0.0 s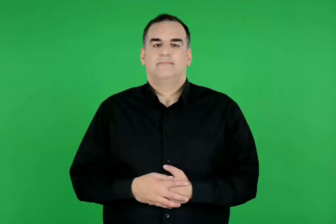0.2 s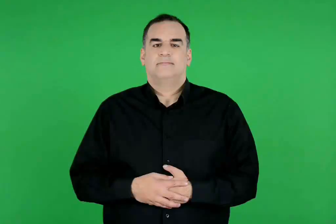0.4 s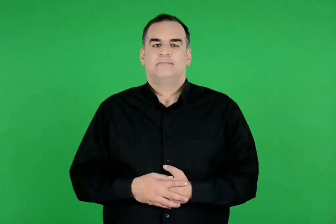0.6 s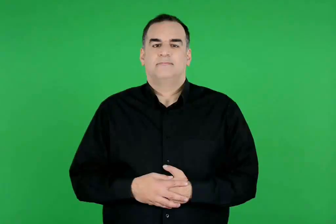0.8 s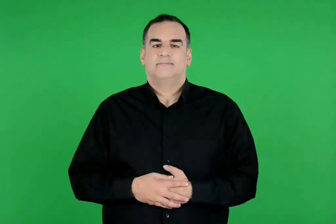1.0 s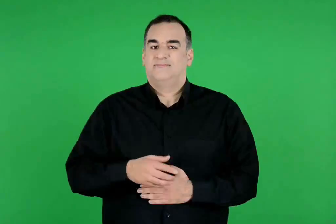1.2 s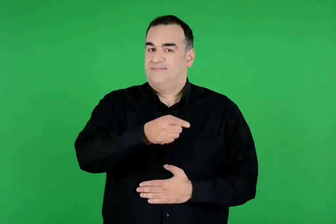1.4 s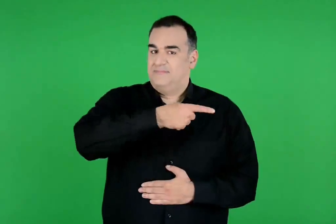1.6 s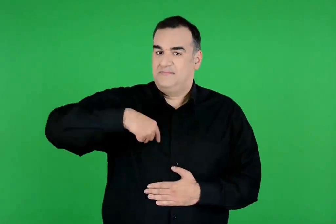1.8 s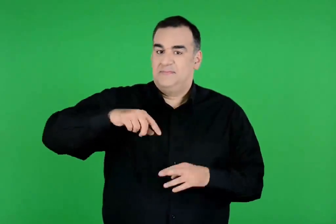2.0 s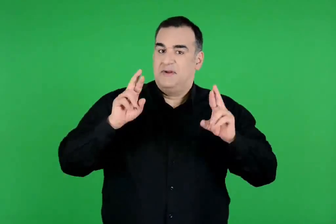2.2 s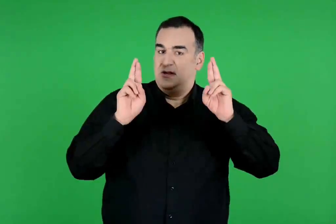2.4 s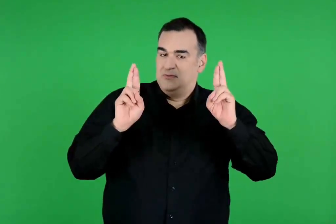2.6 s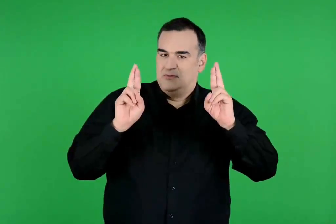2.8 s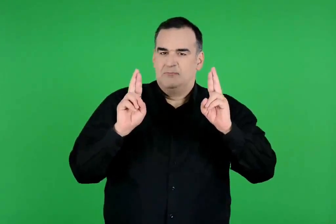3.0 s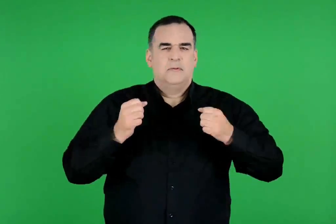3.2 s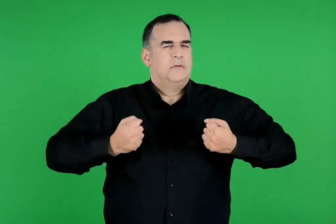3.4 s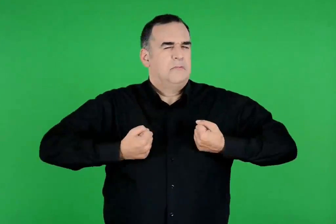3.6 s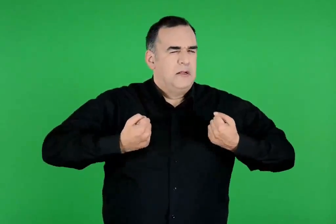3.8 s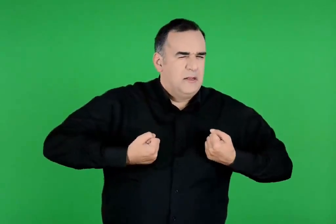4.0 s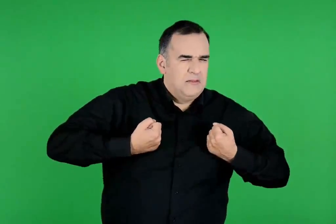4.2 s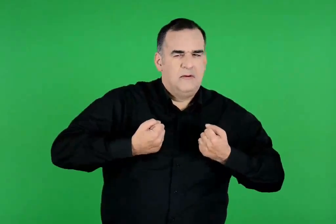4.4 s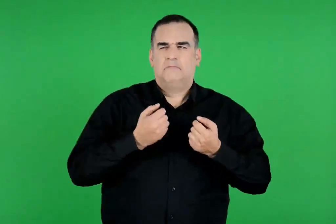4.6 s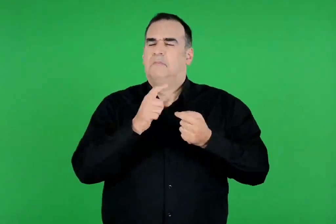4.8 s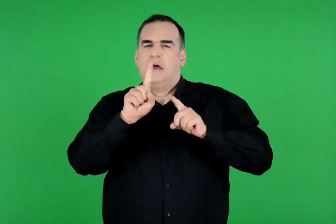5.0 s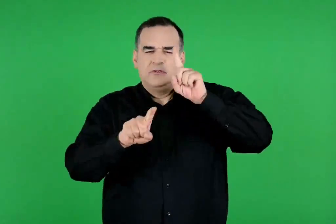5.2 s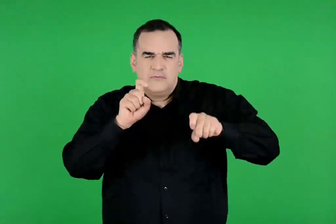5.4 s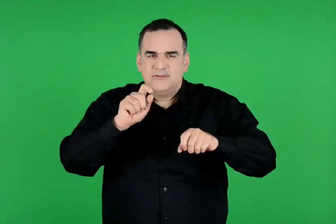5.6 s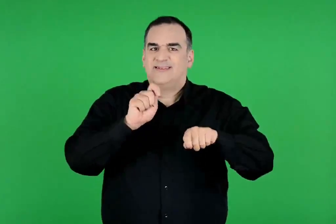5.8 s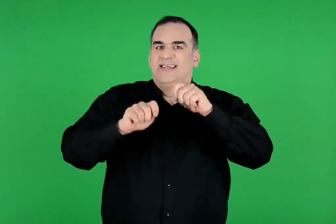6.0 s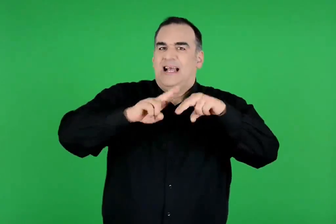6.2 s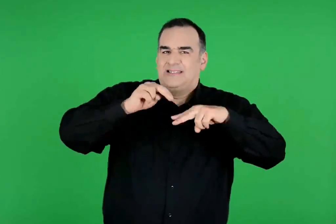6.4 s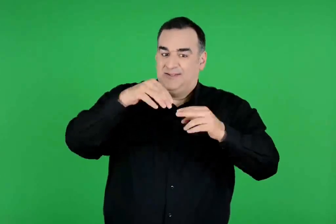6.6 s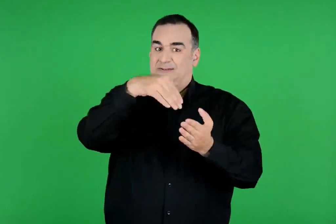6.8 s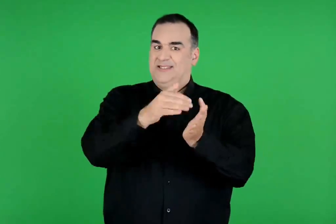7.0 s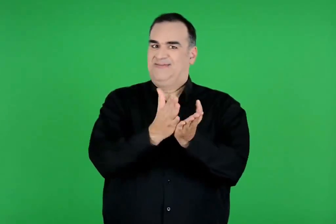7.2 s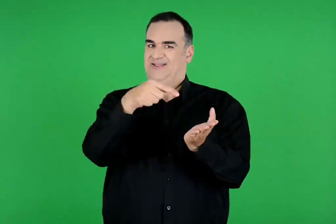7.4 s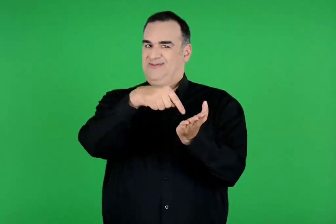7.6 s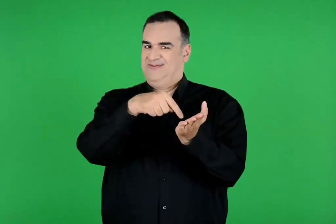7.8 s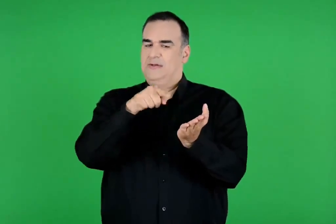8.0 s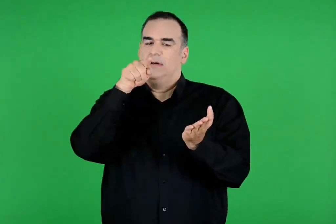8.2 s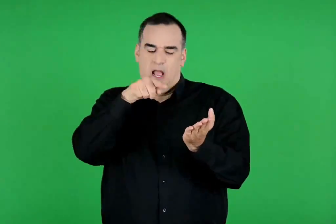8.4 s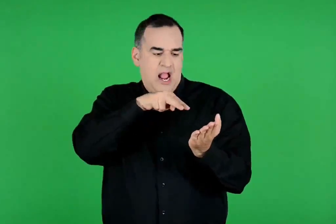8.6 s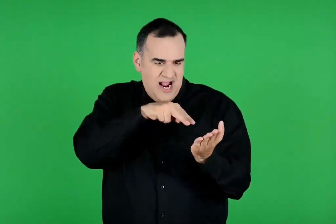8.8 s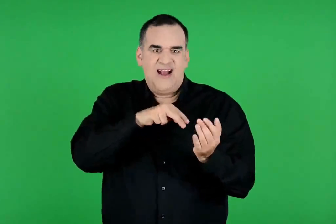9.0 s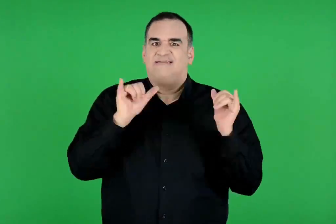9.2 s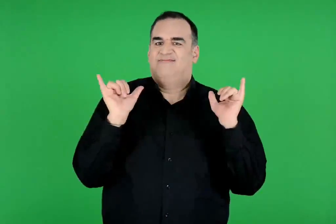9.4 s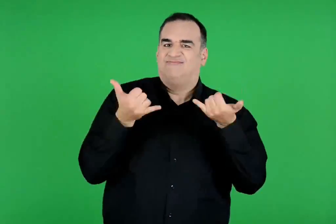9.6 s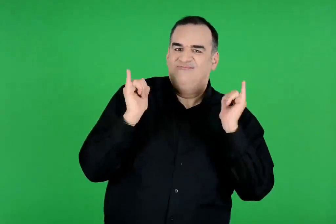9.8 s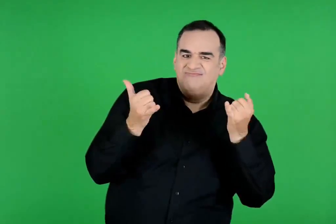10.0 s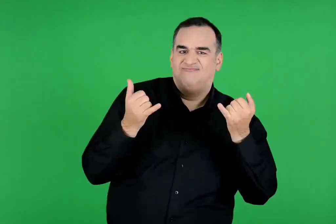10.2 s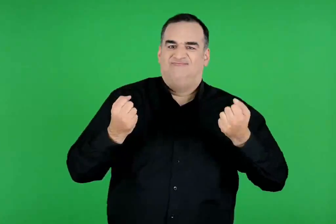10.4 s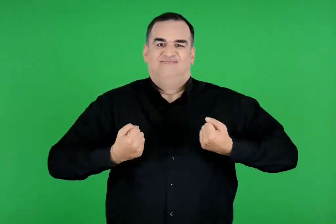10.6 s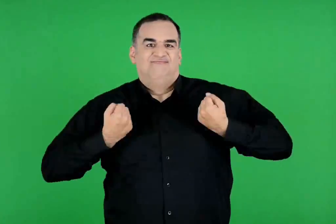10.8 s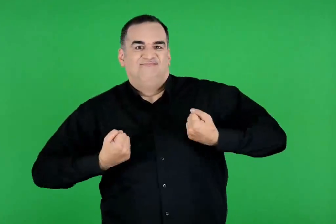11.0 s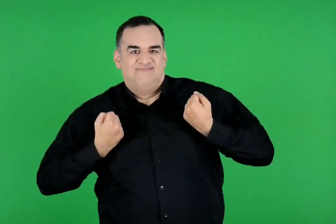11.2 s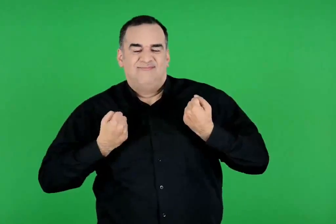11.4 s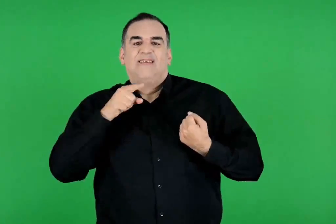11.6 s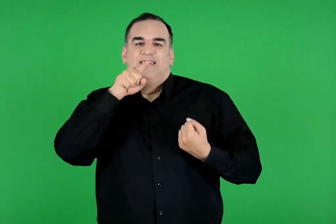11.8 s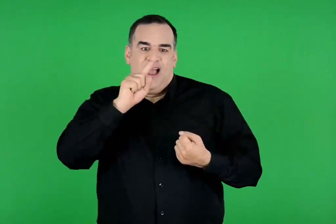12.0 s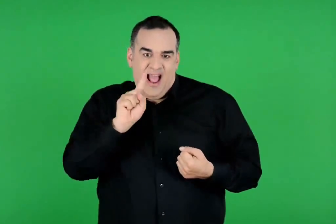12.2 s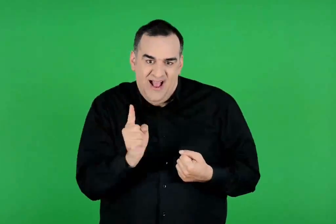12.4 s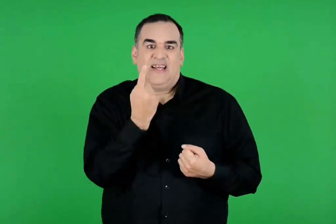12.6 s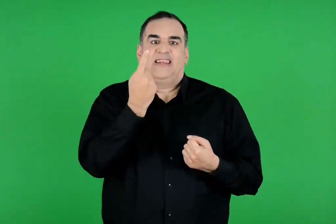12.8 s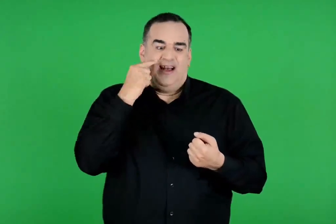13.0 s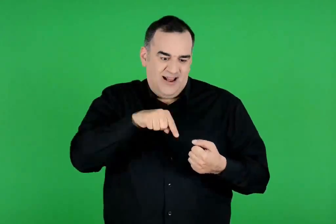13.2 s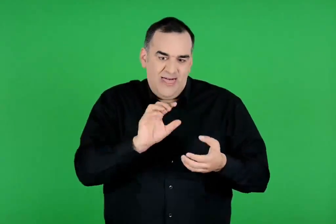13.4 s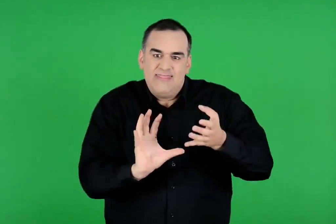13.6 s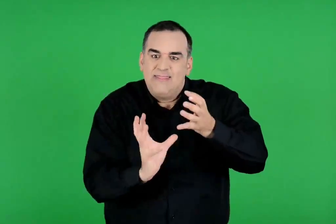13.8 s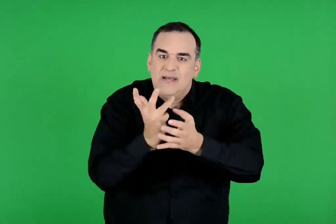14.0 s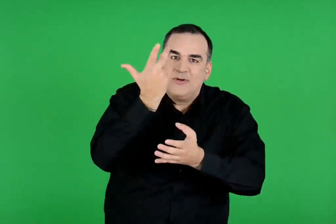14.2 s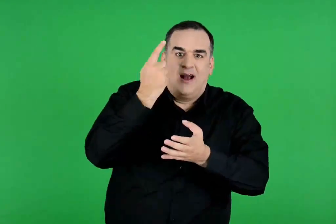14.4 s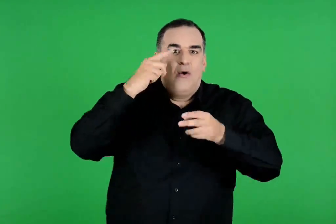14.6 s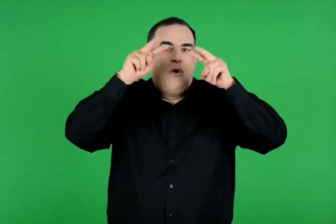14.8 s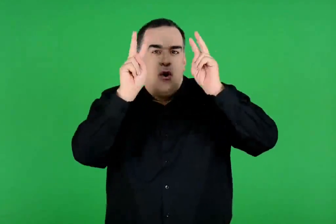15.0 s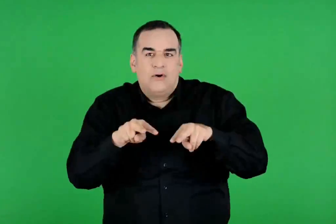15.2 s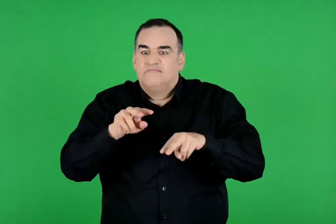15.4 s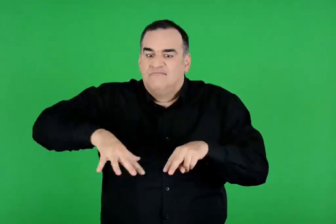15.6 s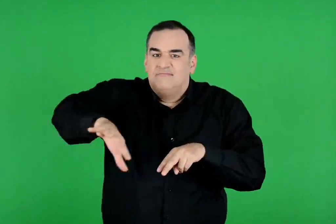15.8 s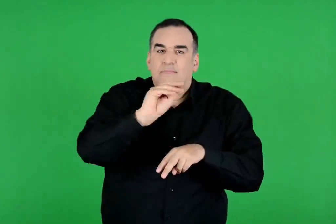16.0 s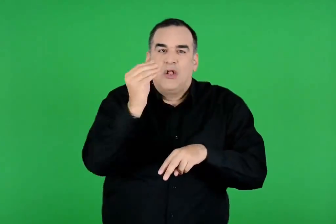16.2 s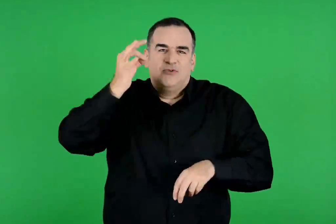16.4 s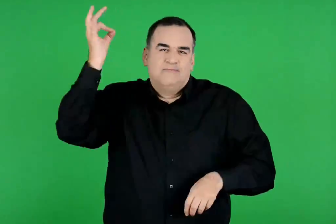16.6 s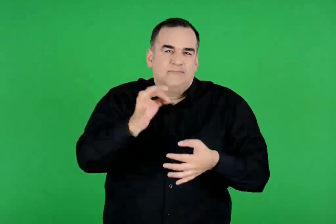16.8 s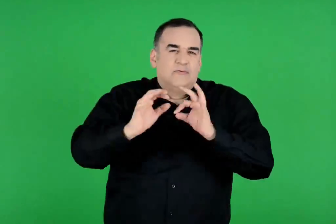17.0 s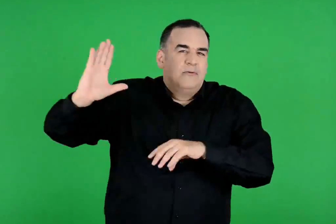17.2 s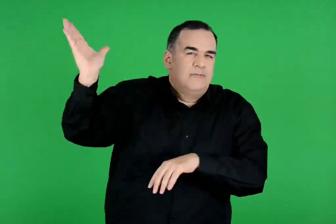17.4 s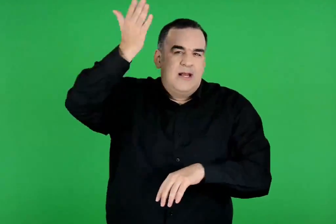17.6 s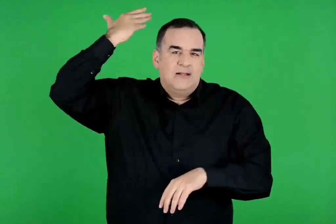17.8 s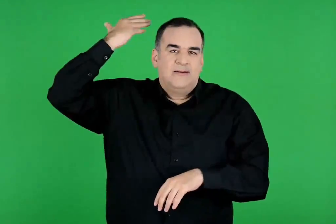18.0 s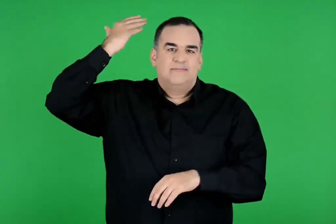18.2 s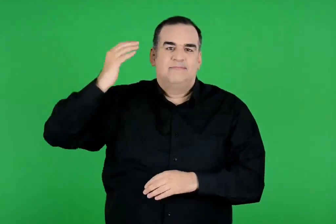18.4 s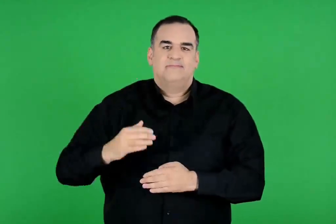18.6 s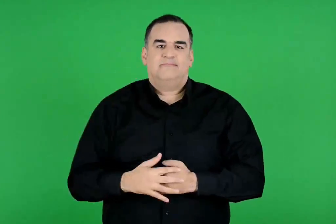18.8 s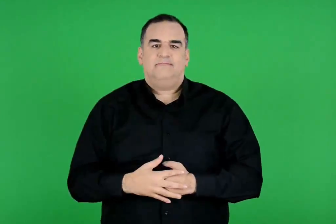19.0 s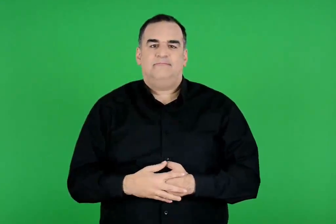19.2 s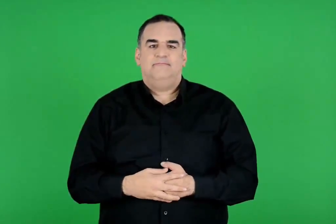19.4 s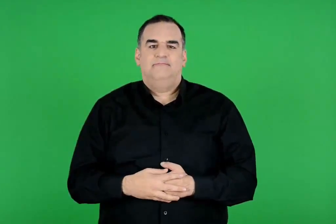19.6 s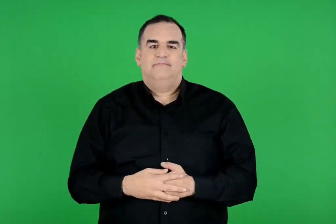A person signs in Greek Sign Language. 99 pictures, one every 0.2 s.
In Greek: ελπίζουμε , τα παιχνίδια , οι ερωτήσεις και οι κατασκευές που περιέχει , να σε διασκεδάσουν , δίνοντάς σου την ευκαιρία , παίζοντας και δημιουργώντας , να γνωρίσεις καλύτερα τον θαυμαστό κόσμο του αρχαίου ελληνικού πολιτισμού
